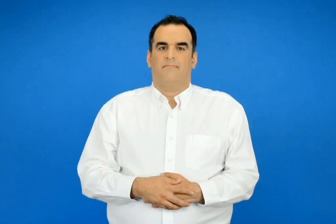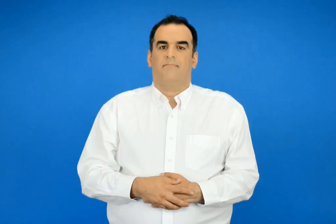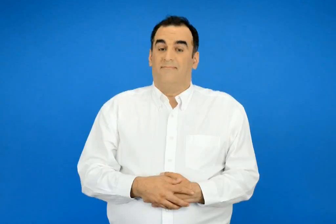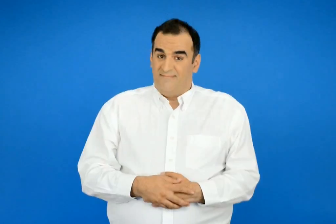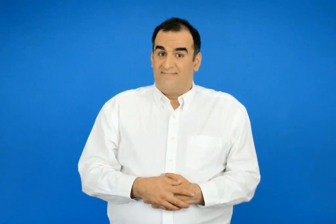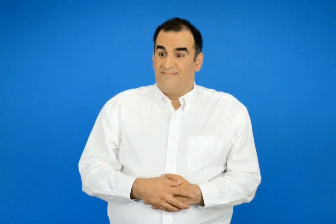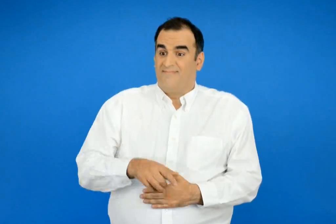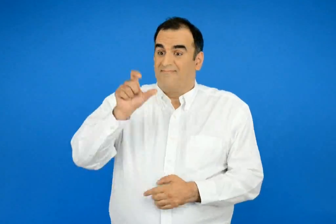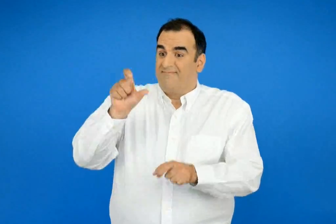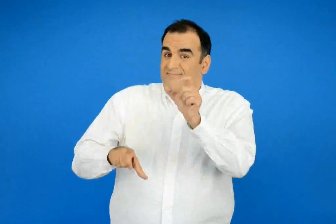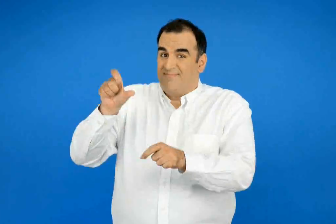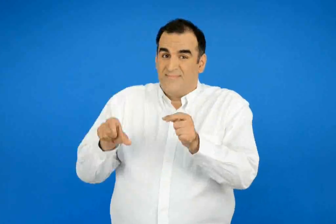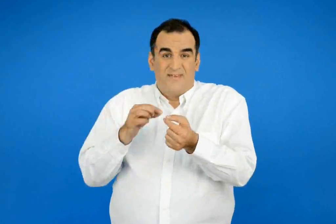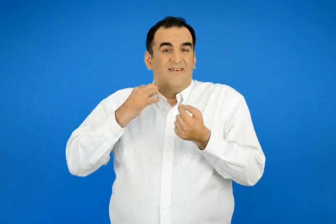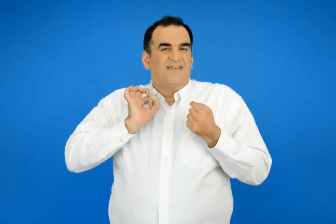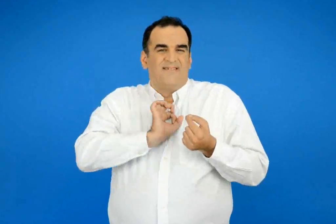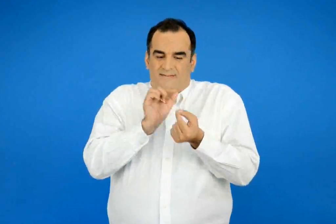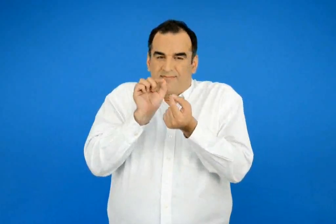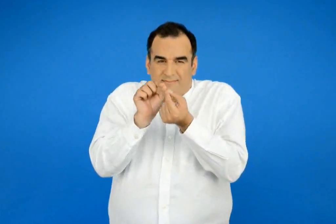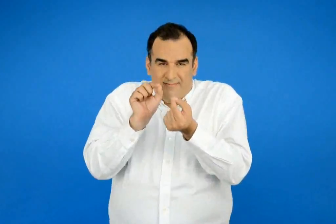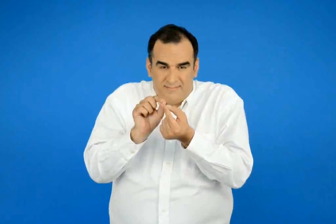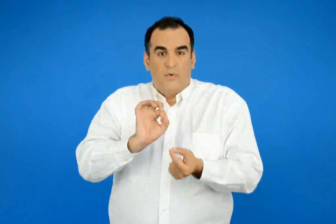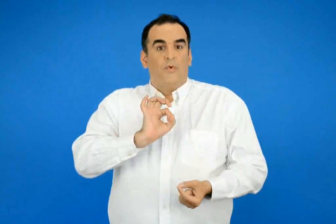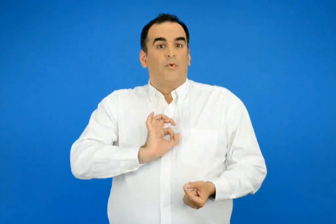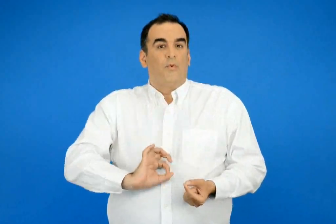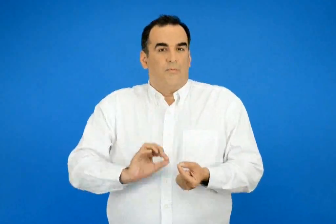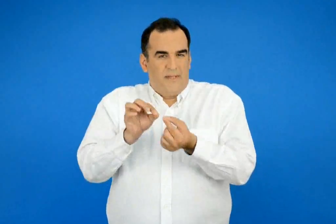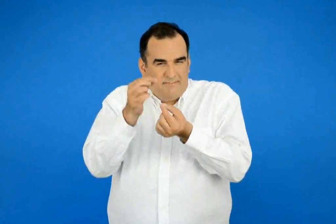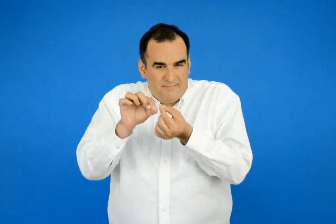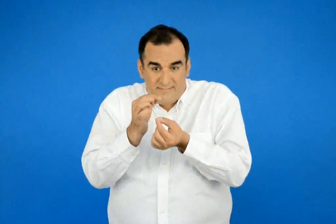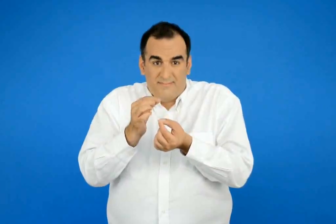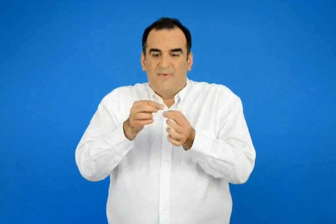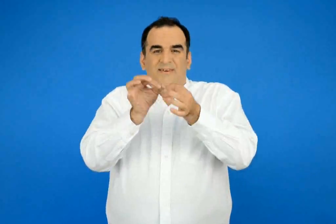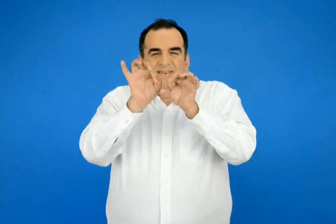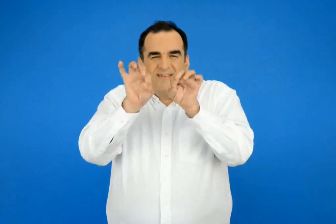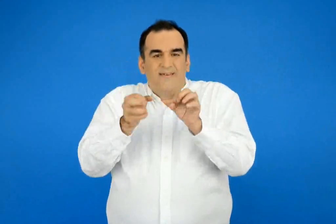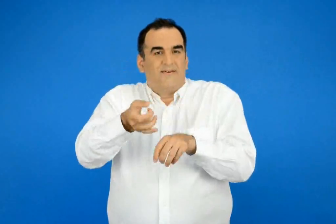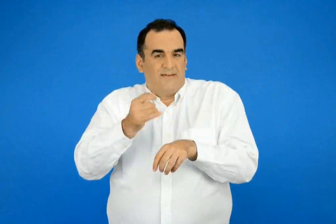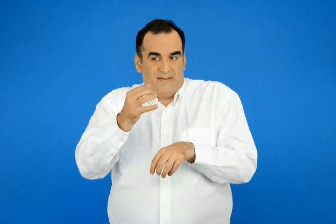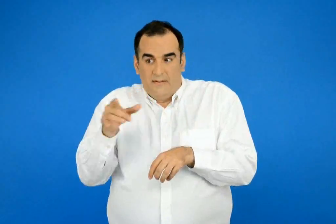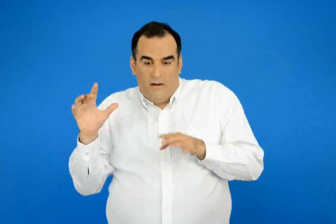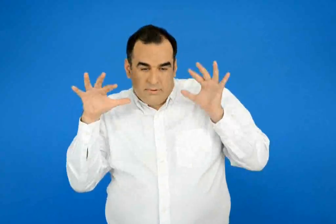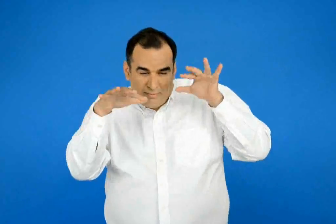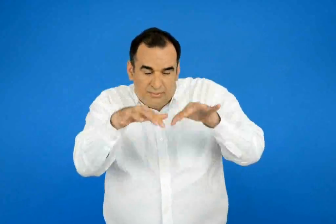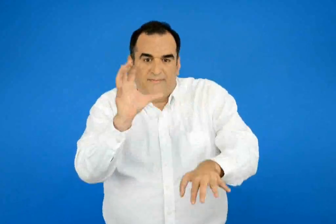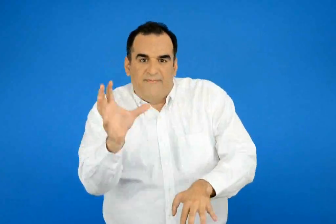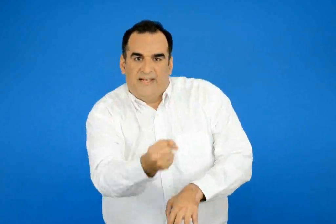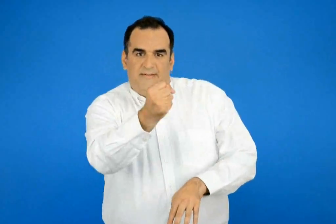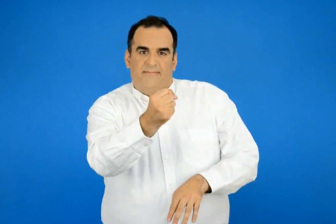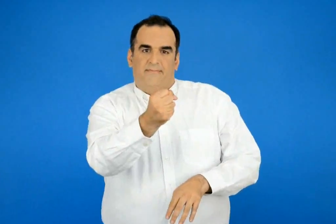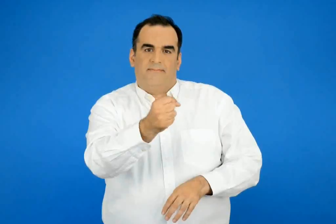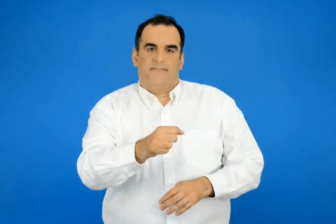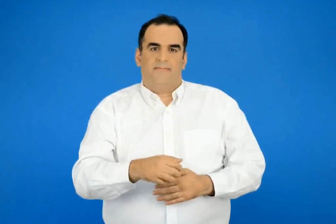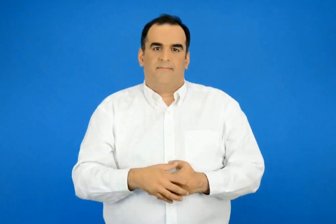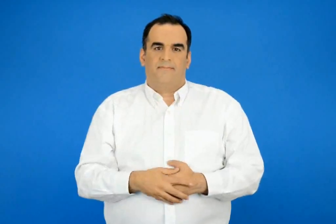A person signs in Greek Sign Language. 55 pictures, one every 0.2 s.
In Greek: και τον βρήκαν οι ρουμπηδες οι κουμπηδες οι ρουμποκομπολογηδες
